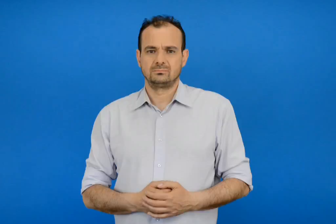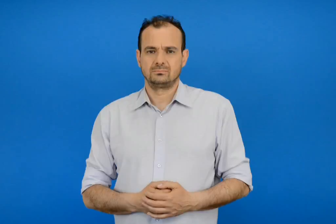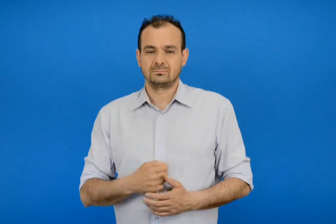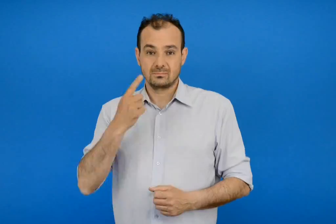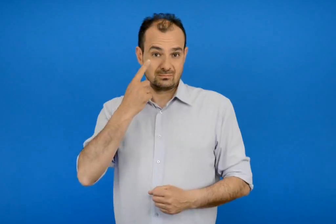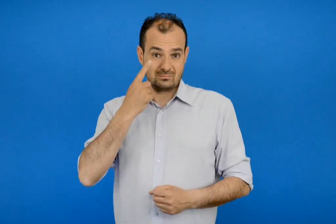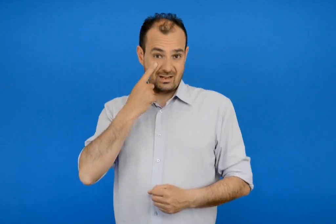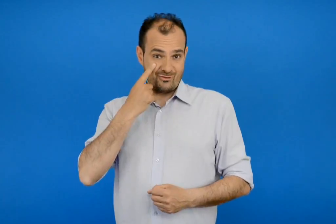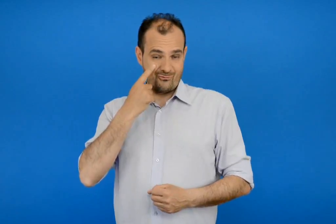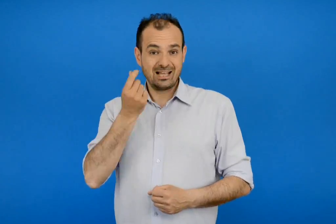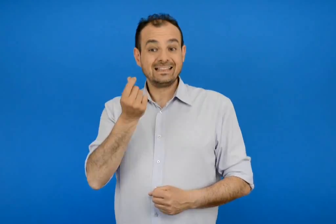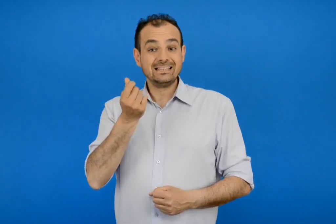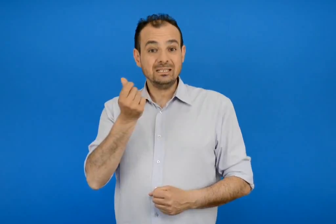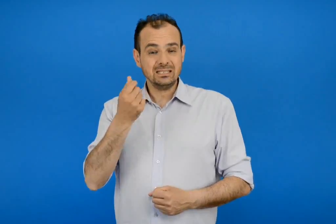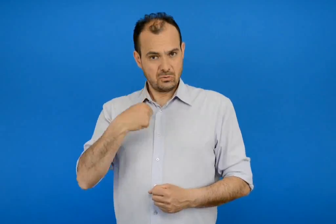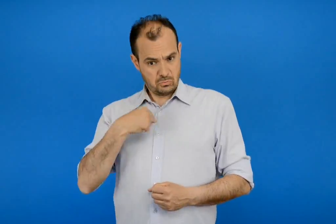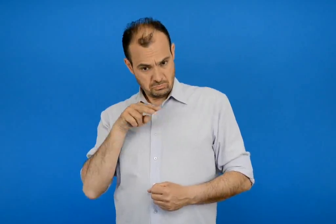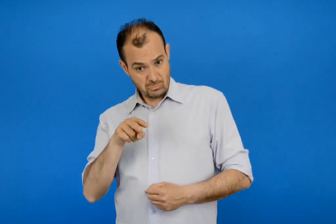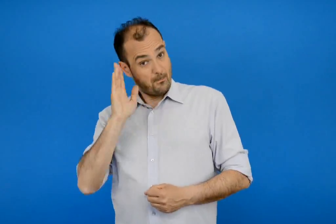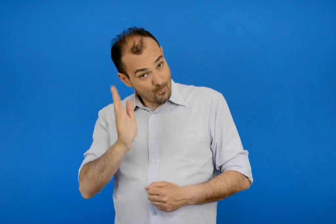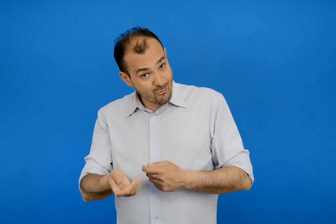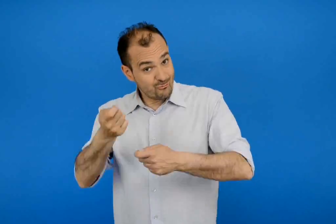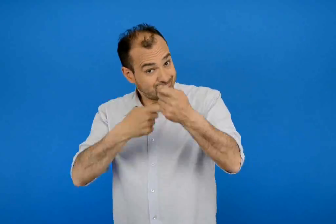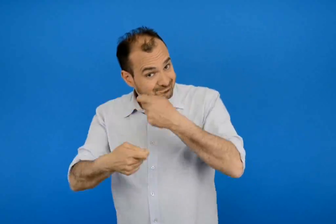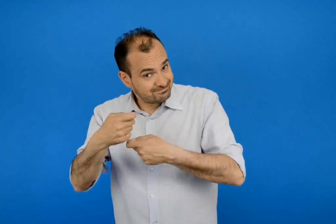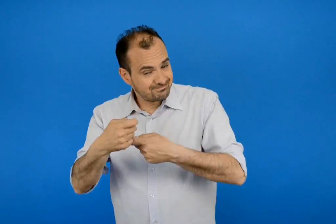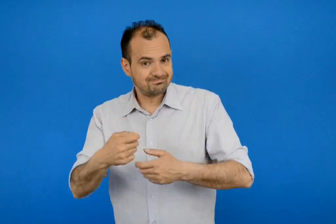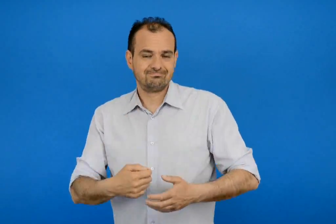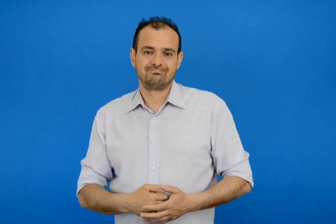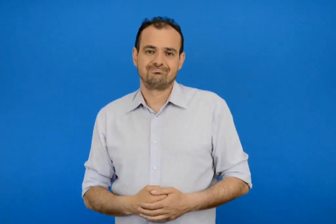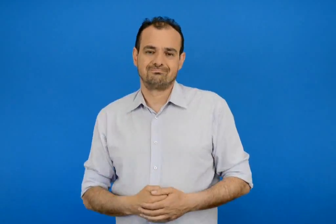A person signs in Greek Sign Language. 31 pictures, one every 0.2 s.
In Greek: την τιμή για να δω αν μπορώ να το αγοράσω
